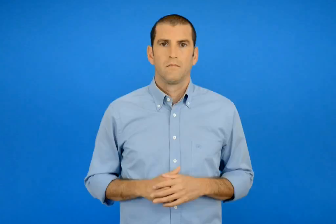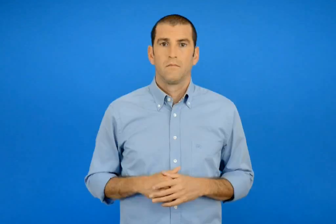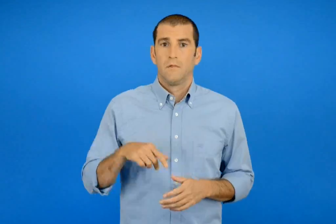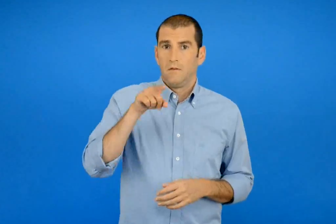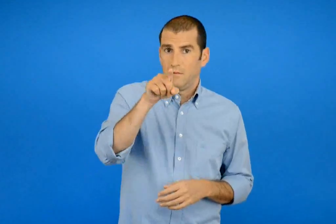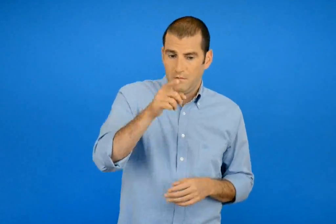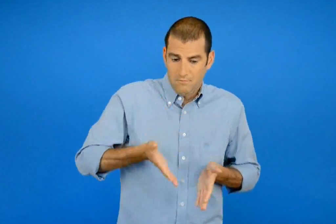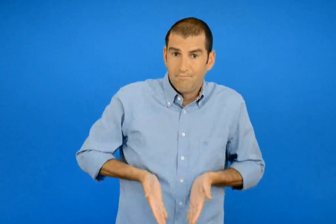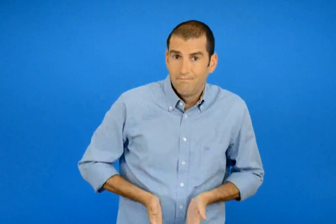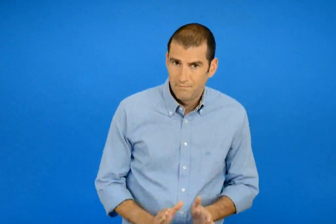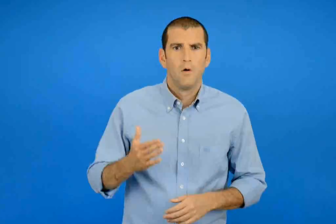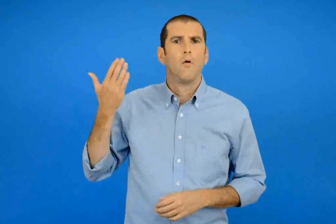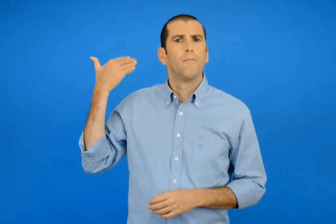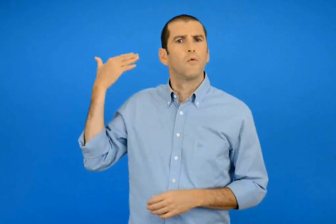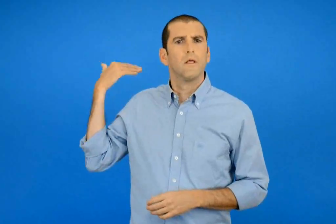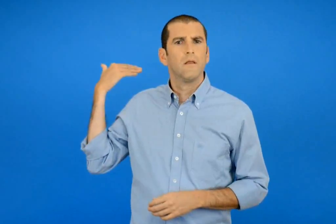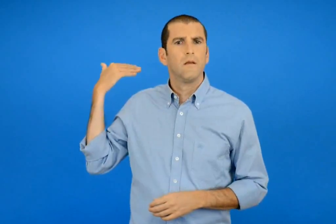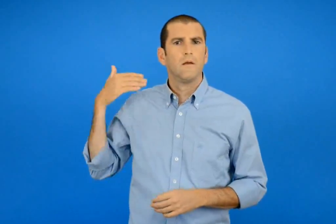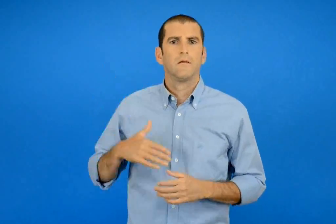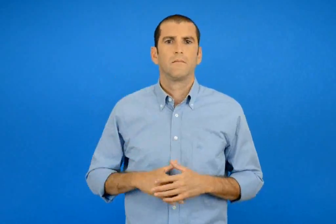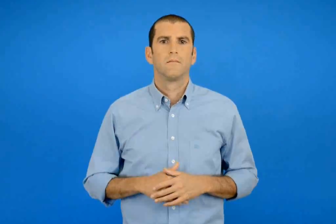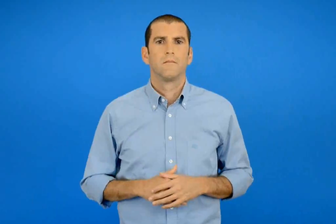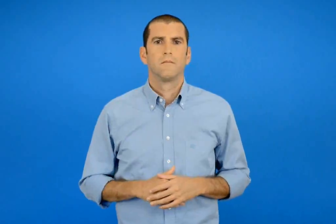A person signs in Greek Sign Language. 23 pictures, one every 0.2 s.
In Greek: που γεννήθηκες ;
